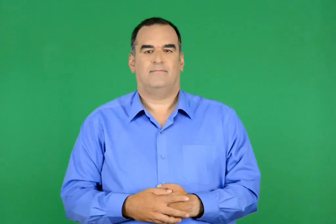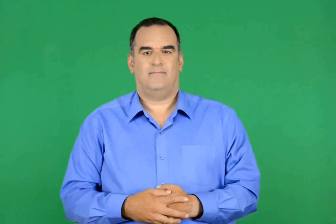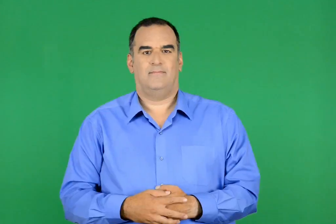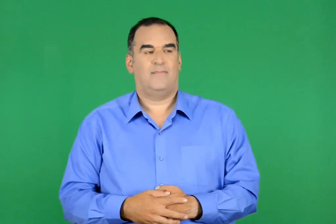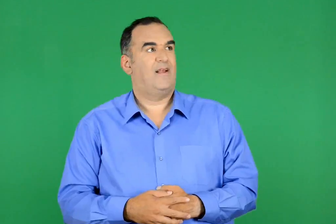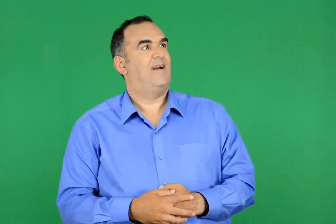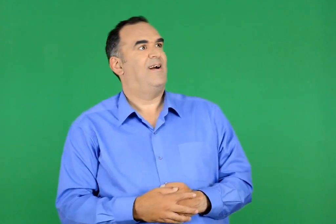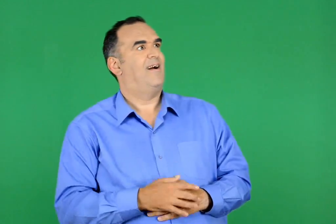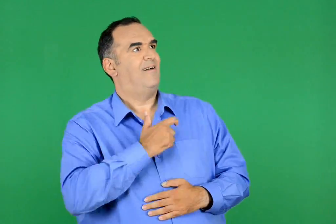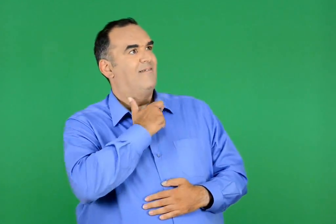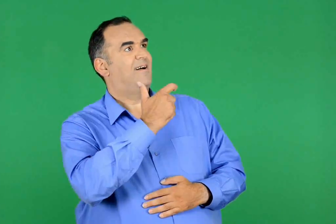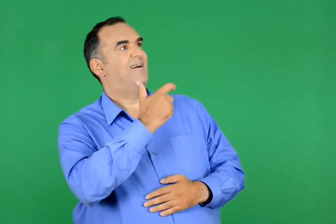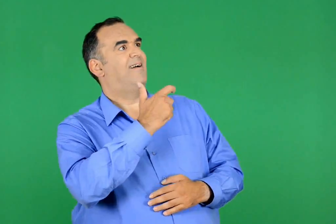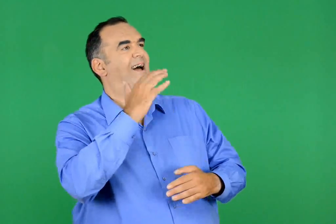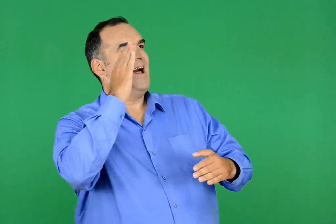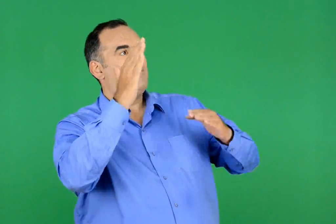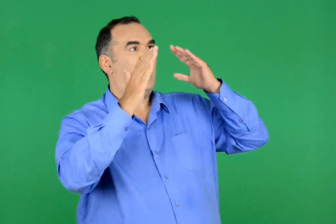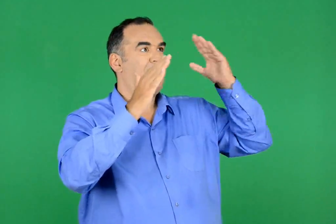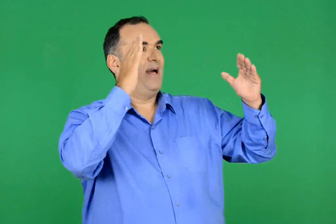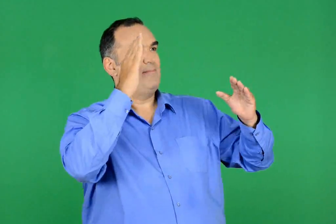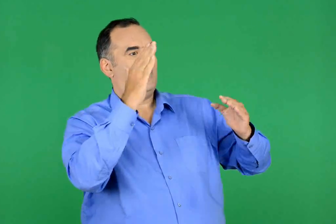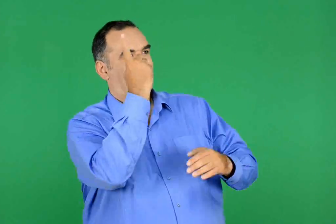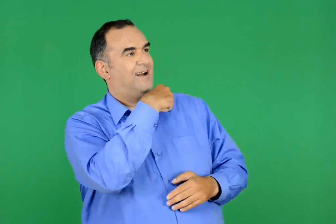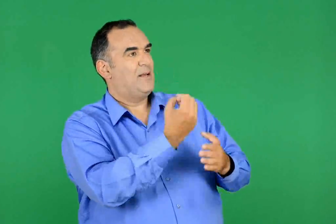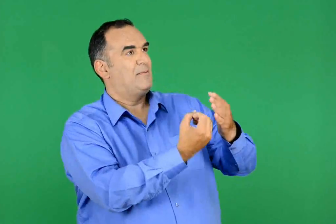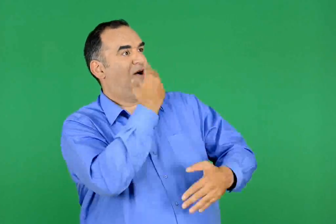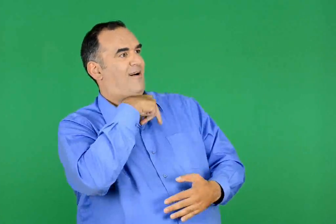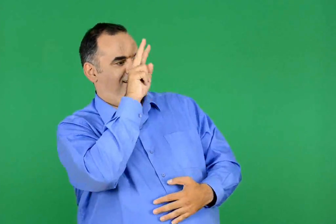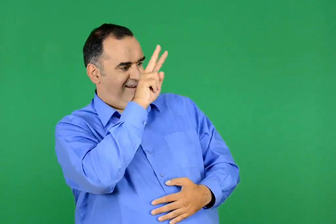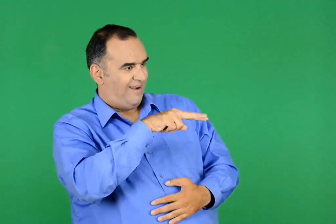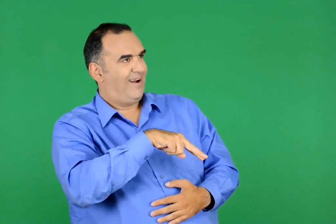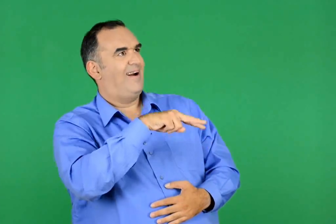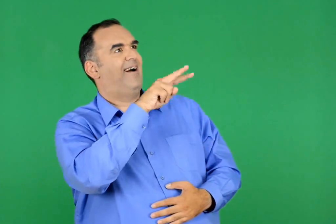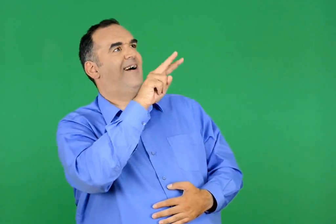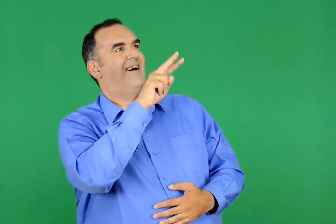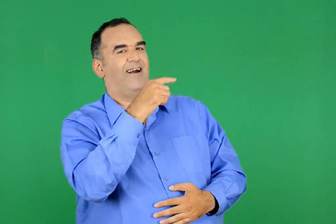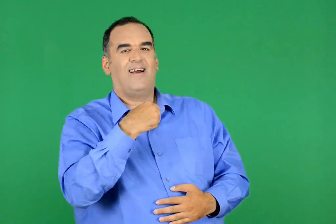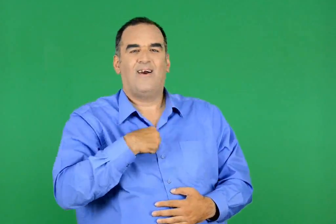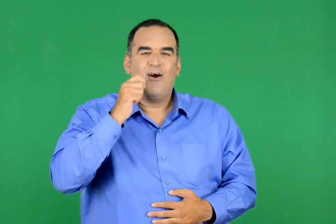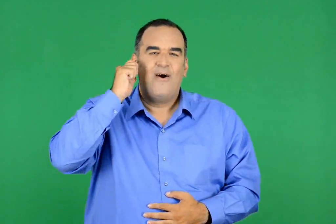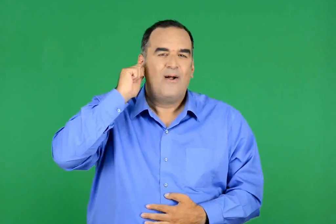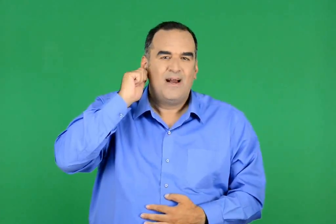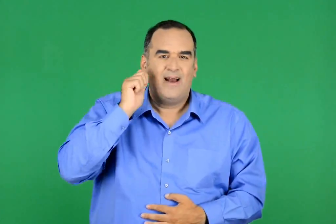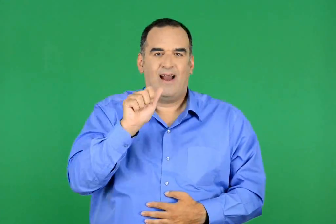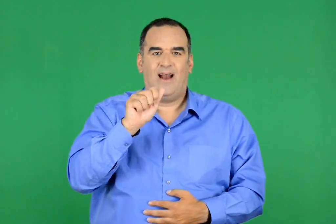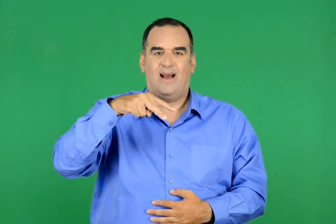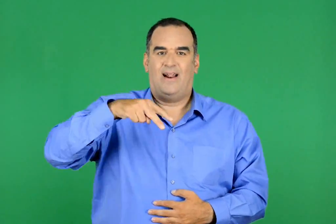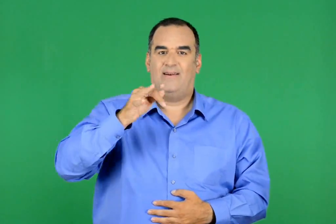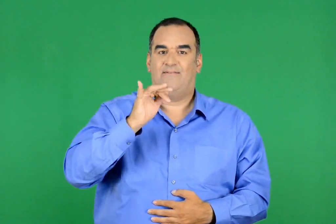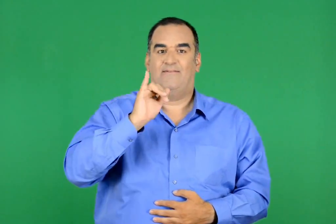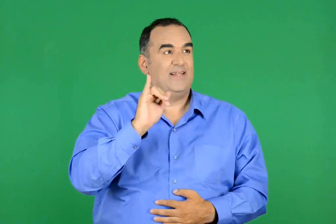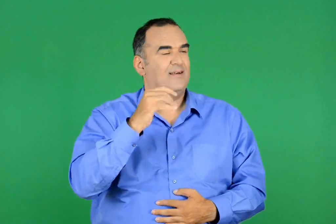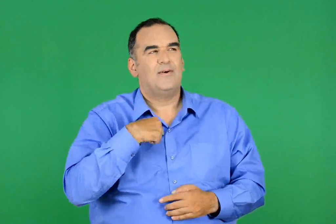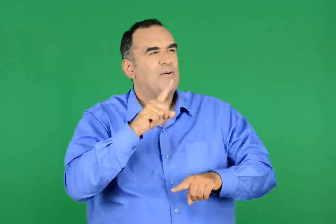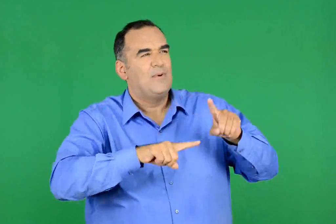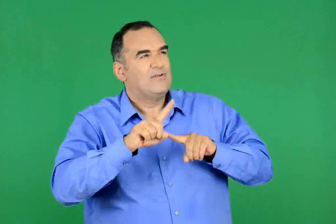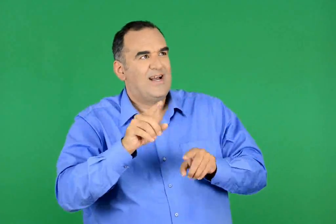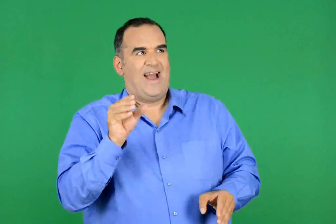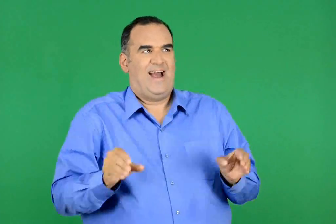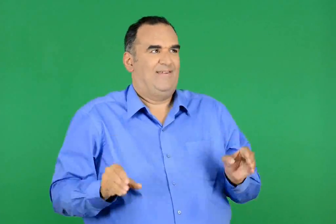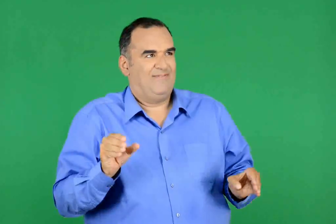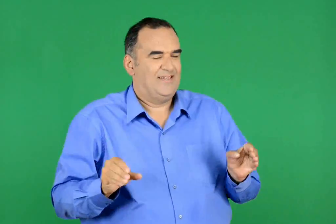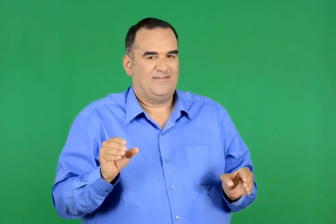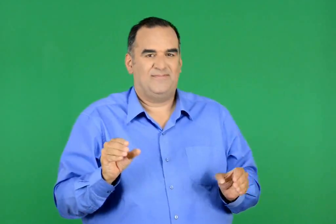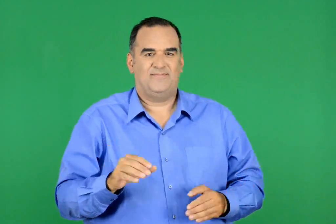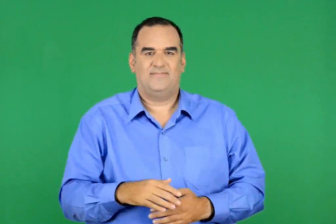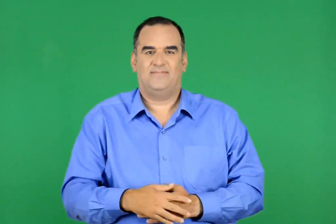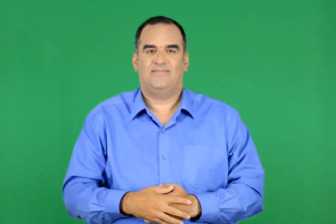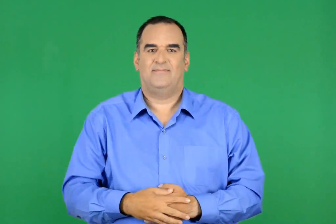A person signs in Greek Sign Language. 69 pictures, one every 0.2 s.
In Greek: καλημέρα , καλημέρα είπε δυνατά. χαίρομαι ιδιαιτέρως που βλέπω και µαι καινούρια φάτσα , έκανε το ρομπότ. το όνομα µου είναι άλφι
